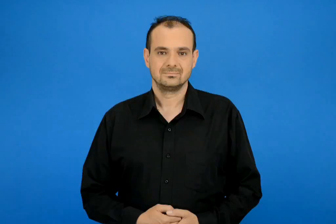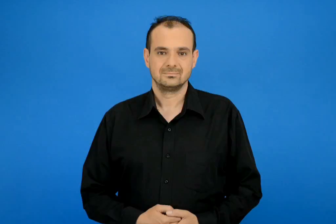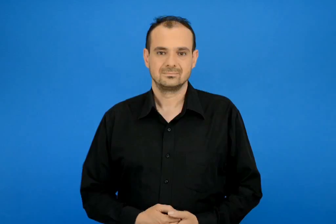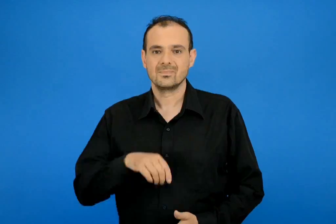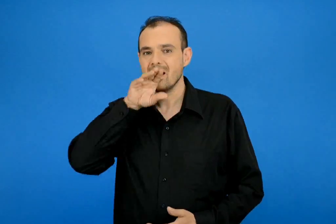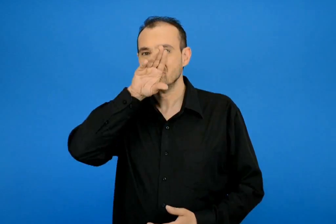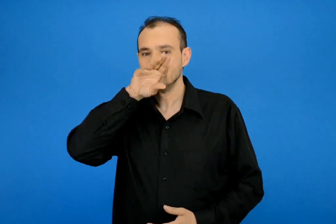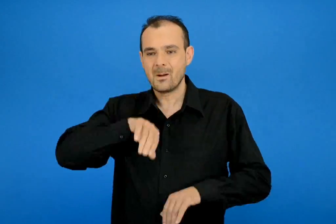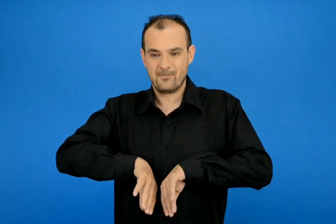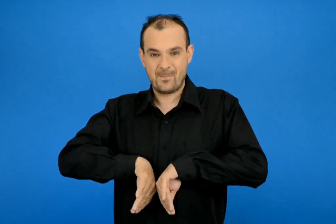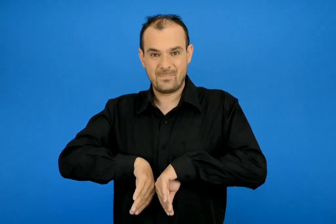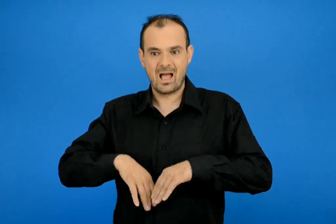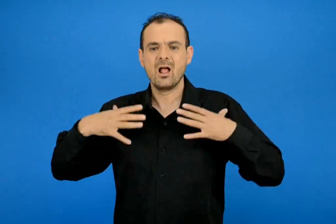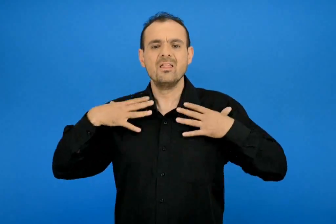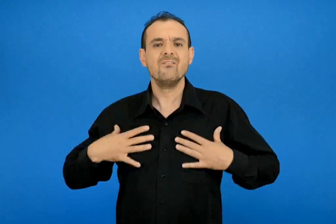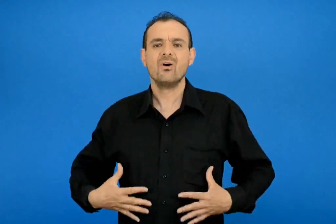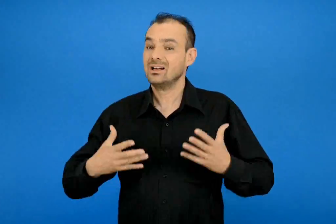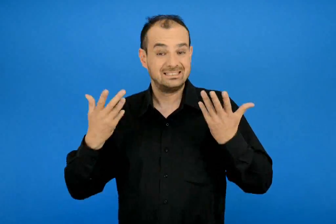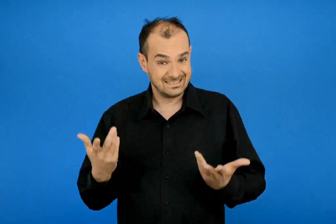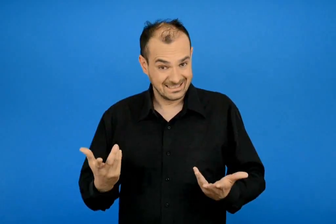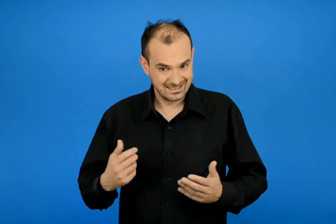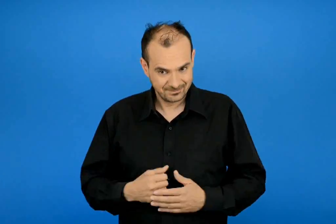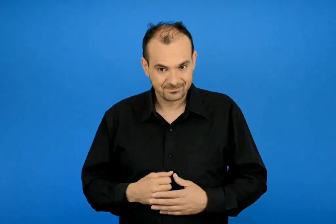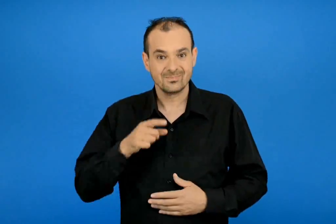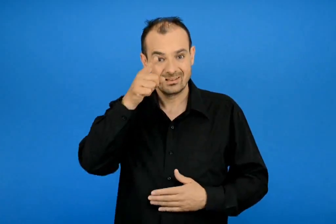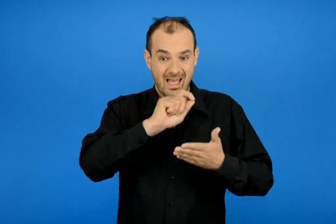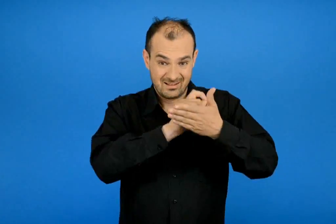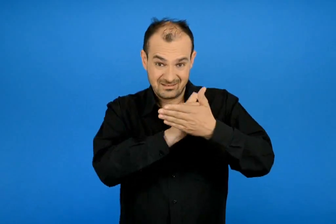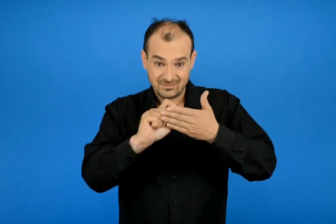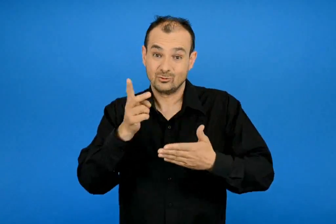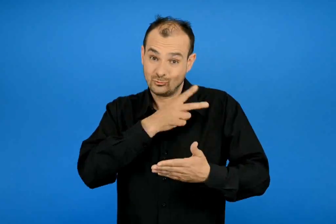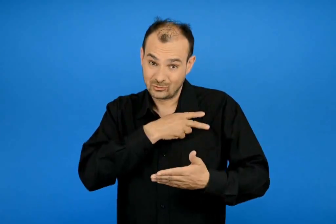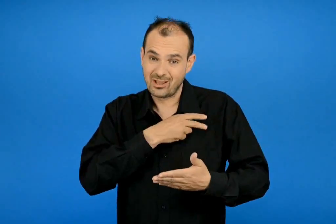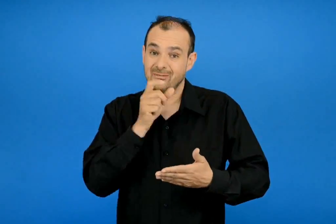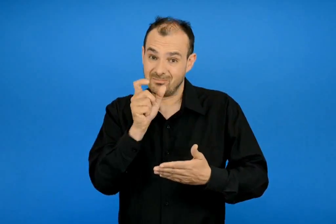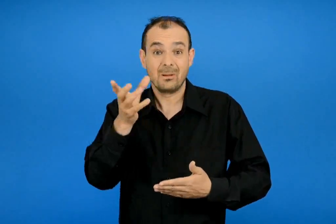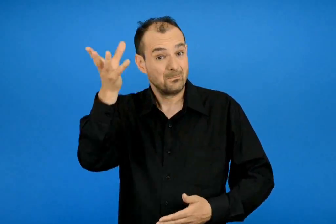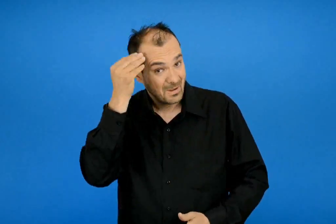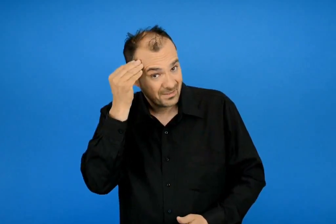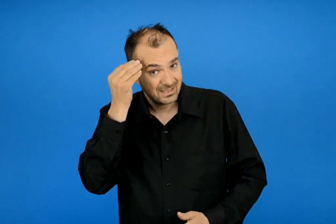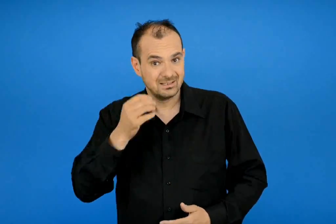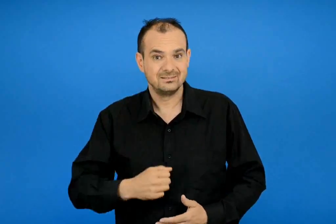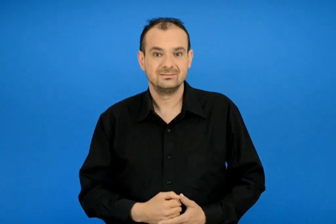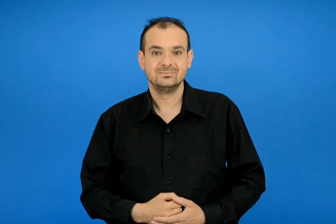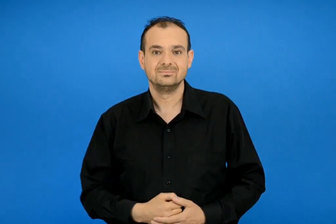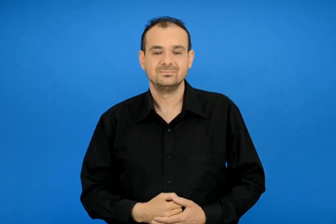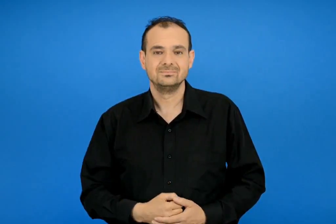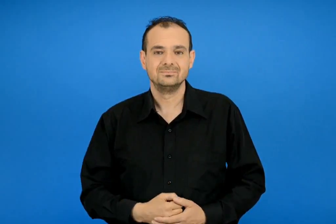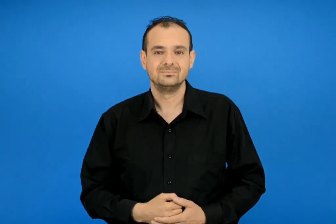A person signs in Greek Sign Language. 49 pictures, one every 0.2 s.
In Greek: μαθέ να γράφεις σωστά τι θα φορέσει η πάπια
